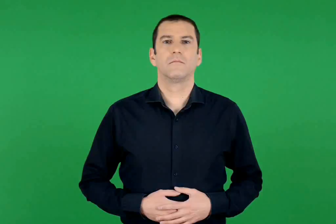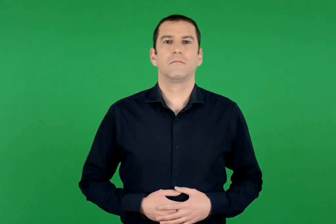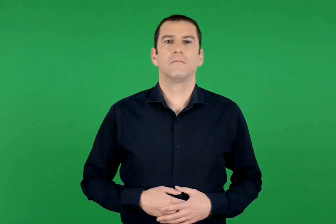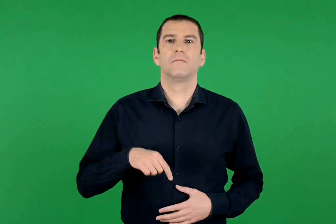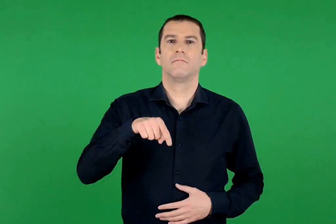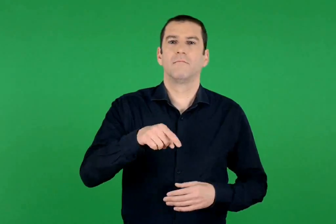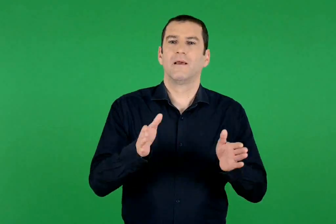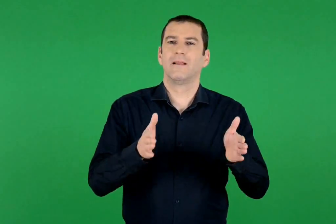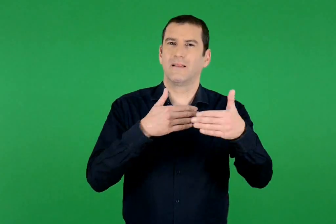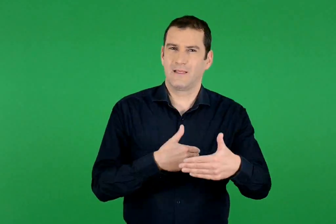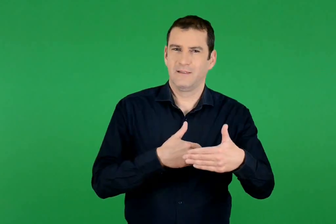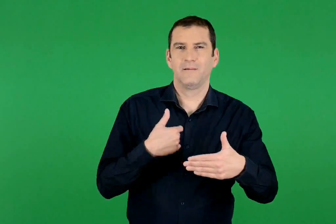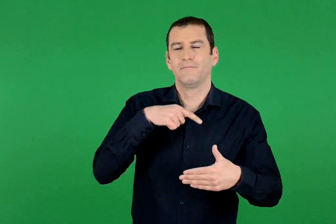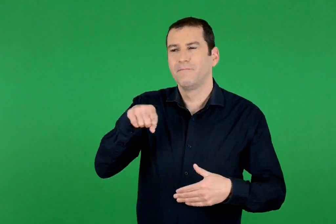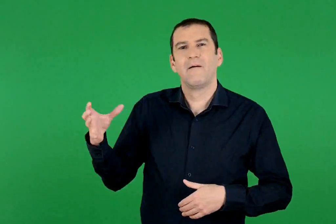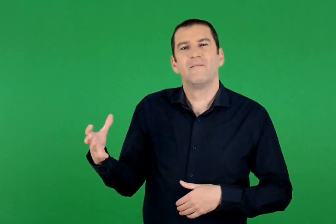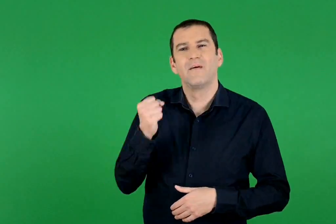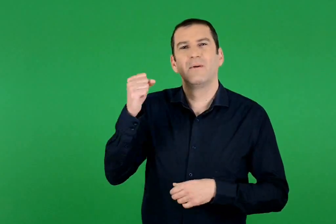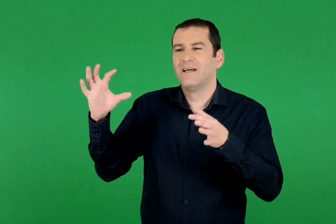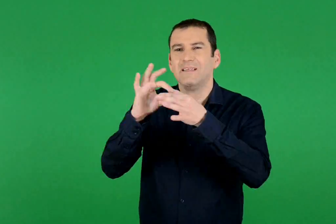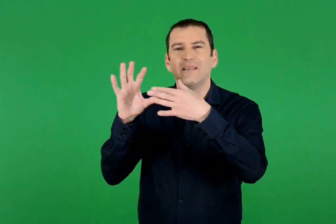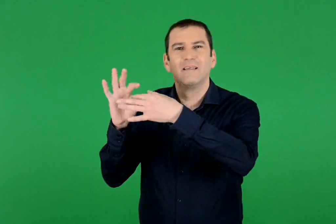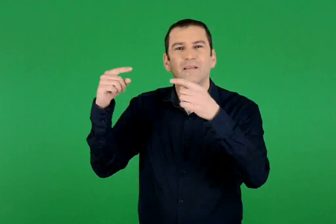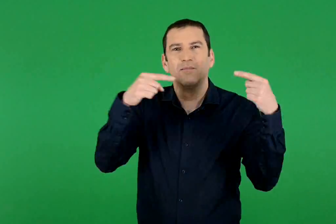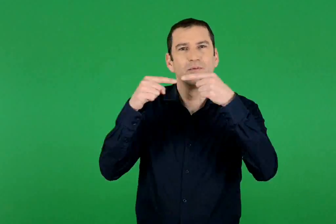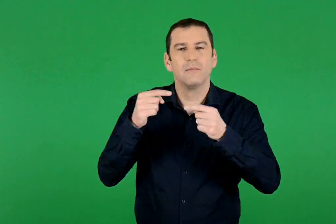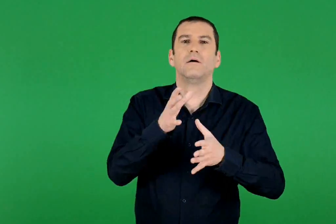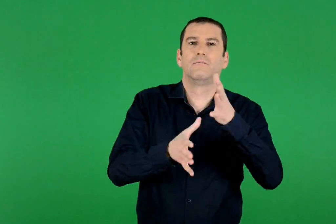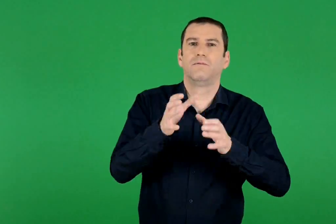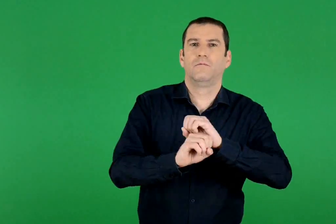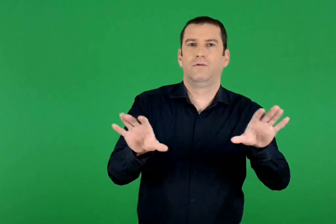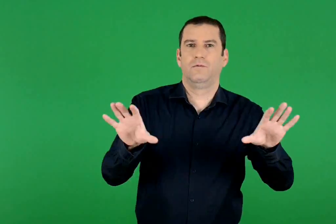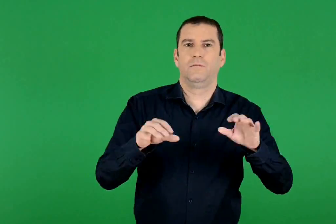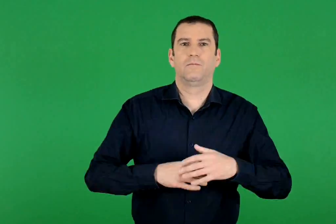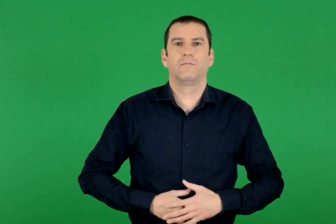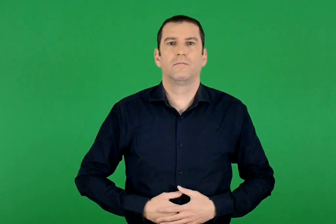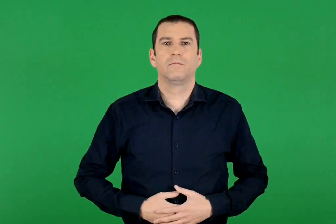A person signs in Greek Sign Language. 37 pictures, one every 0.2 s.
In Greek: ανακοινώνουμε στην τάξη τις σχέσεις που βρήκαμε
